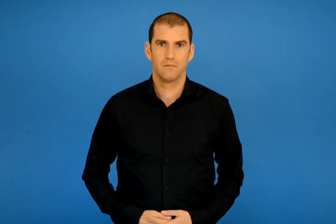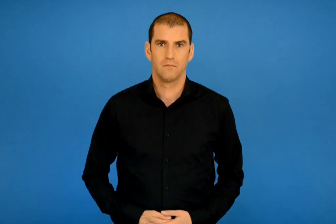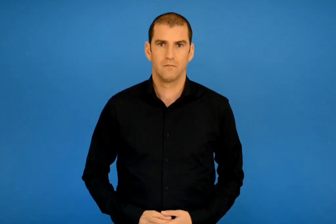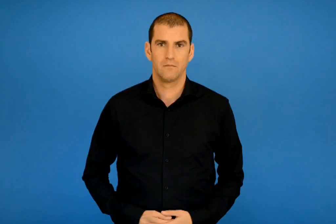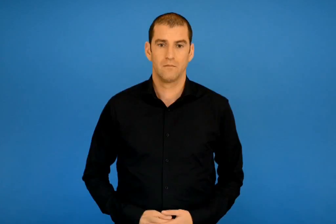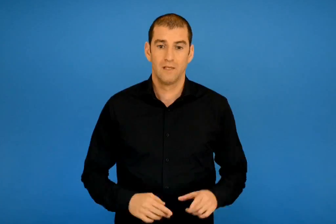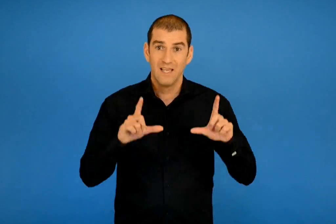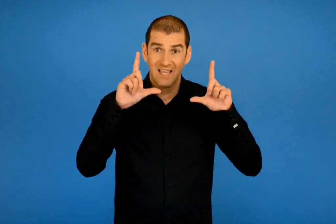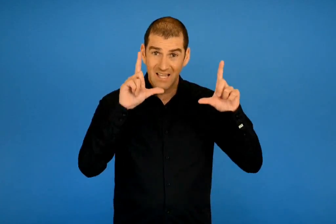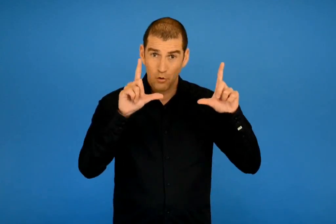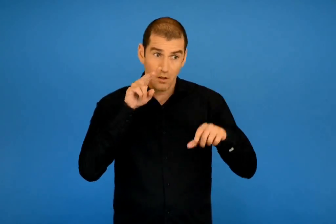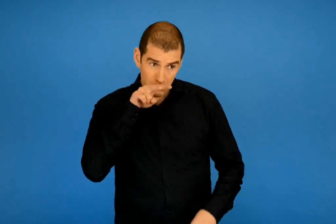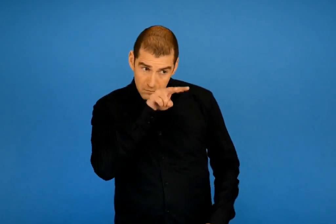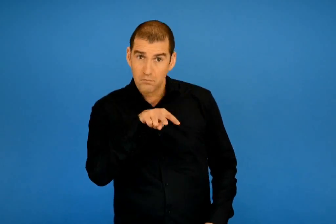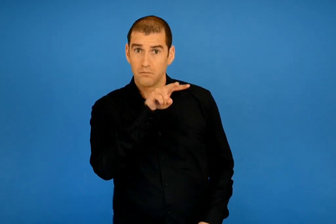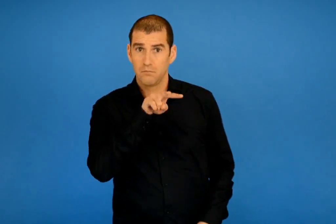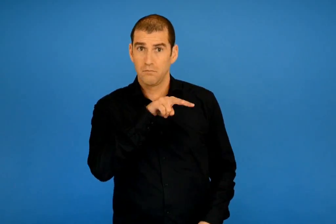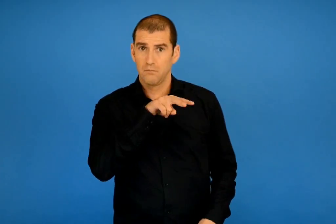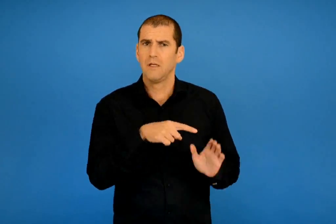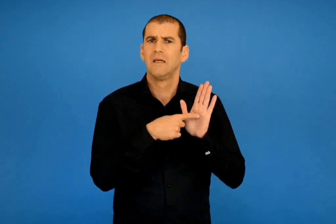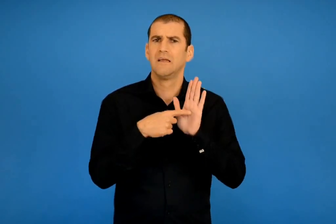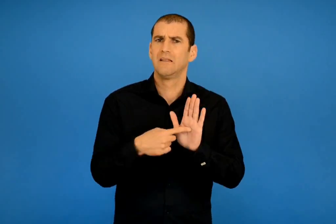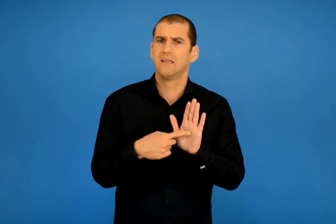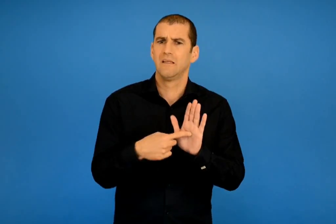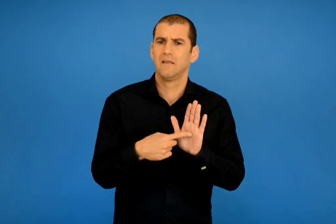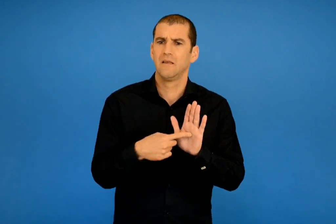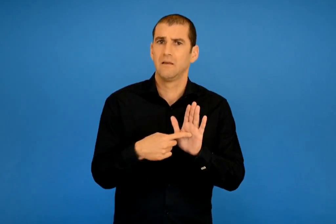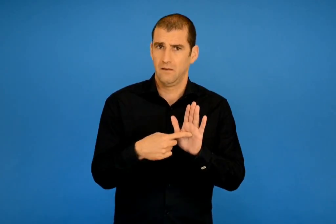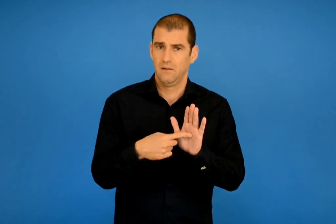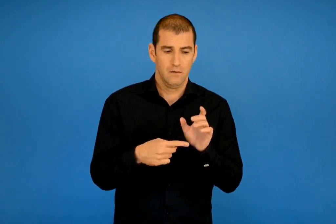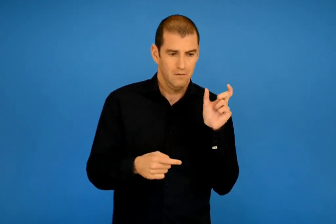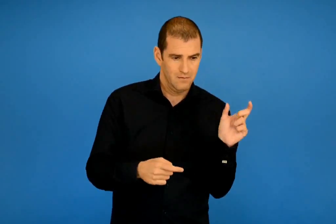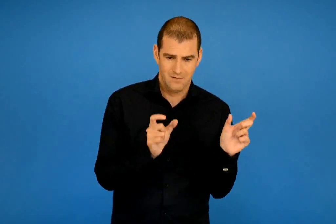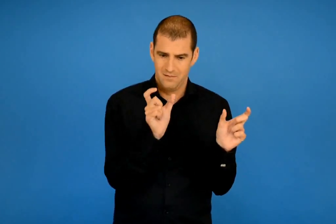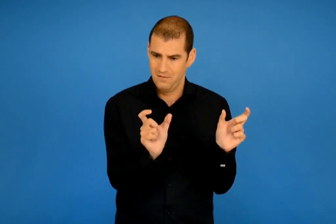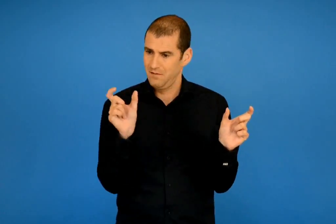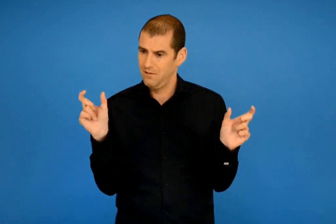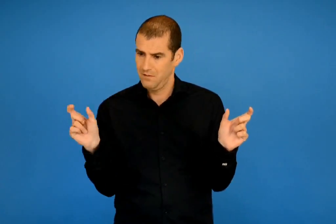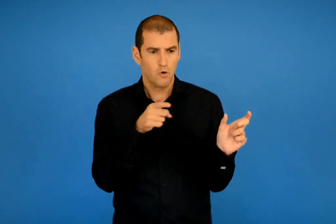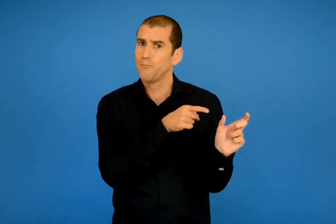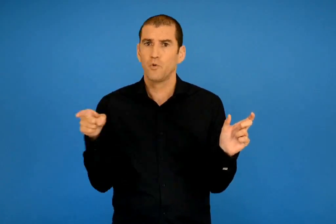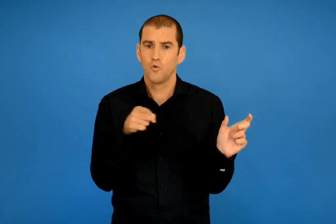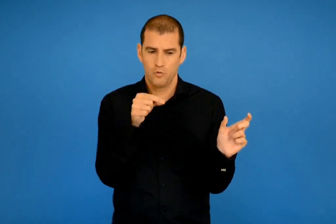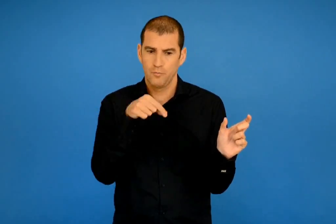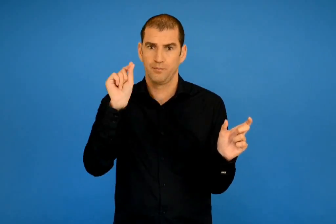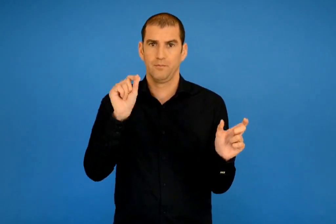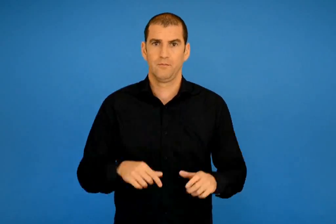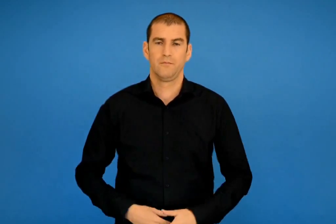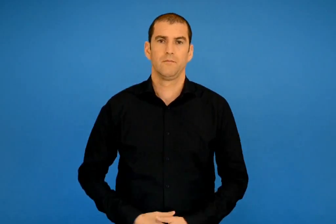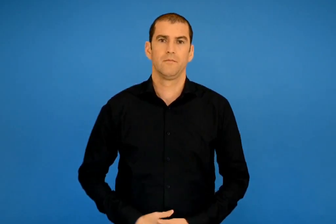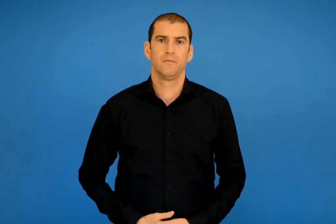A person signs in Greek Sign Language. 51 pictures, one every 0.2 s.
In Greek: παρατήρησε την εικόνα τι δείχνει ; σε ποιο από τα παρακάτω είδη ανήκει ;
